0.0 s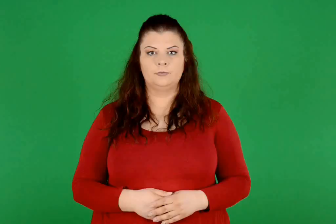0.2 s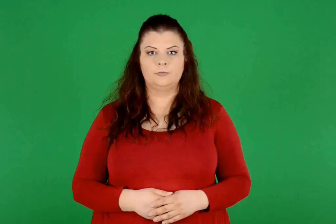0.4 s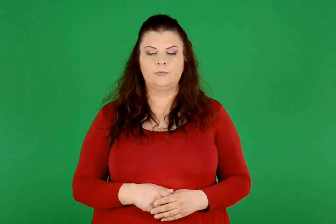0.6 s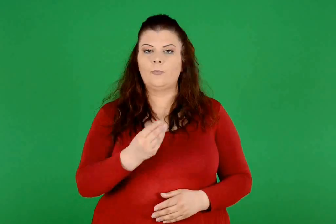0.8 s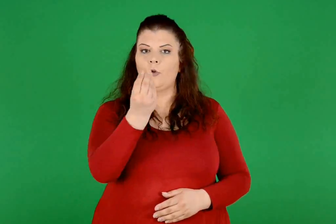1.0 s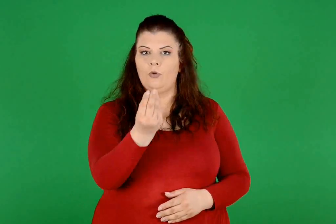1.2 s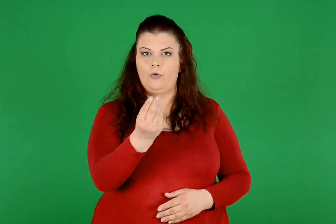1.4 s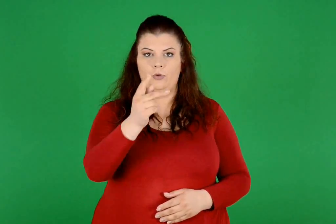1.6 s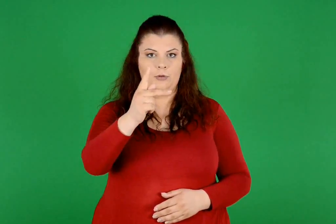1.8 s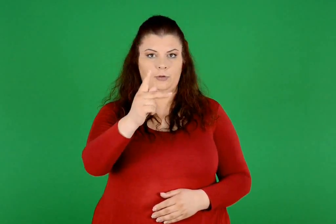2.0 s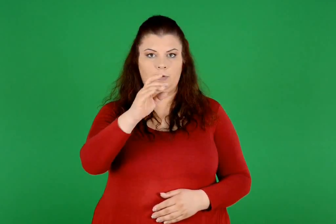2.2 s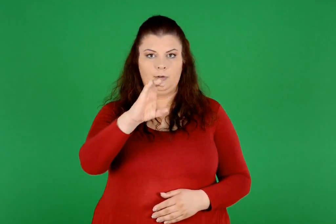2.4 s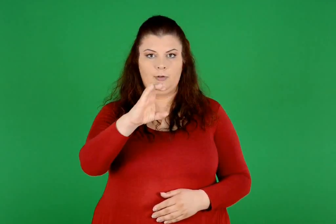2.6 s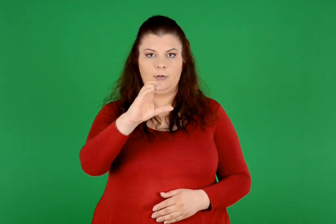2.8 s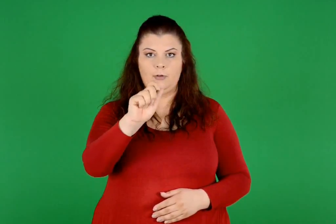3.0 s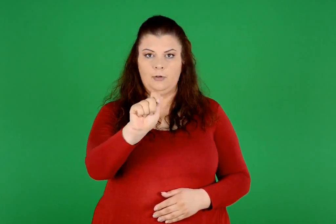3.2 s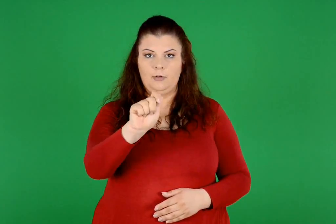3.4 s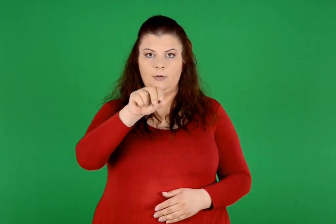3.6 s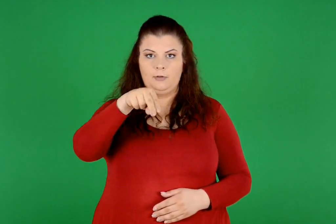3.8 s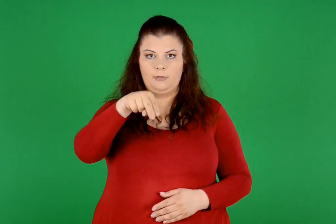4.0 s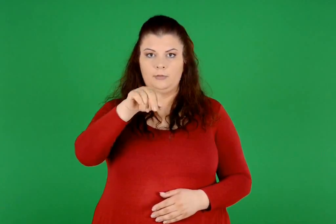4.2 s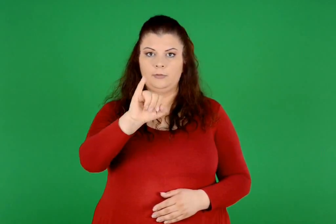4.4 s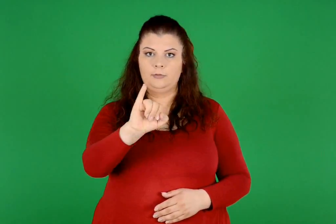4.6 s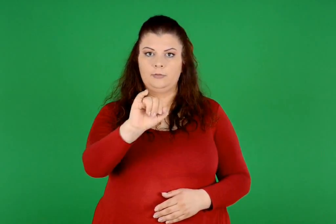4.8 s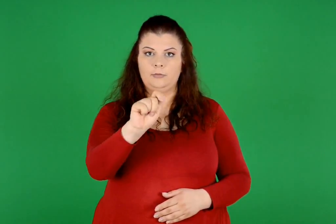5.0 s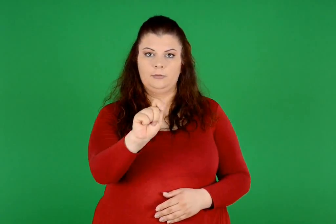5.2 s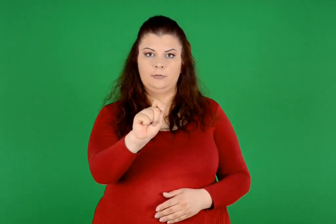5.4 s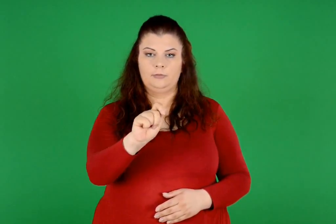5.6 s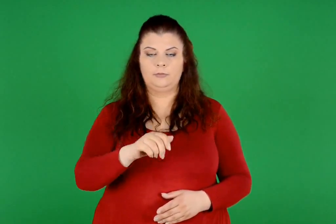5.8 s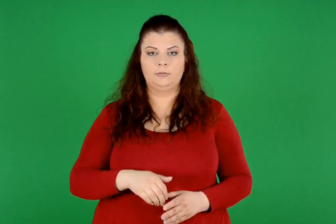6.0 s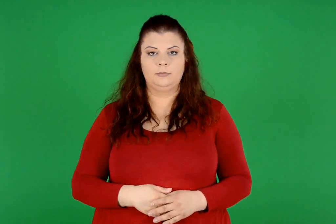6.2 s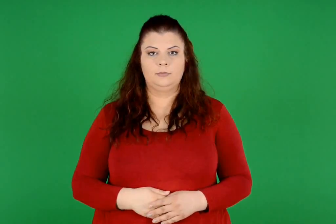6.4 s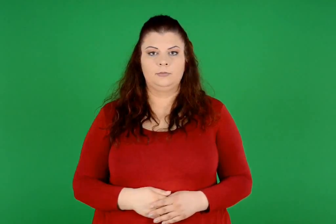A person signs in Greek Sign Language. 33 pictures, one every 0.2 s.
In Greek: ωκεανία
